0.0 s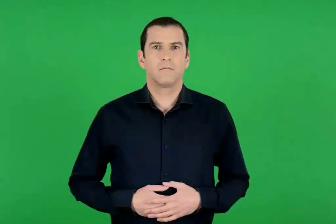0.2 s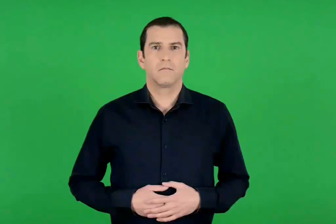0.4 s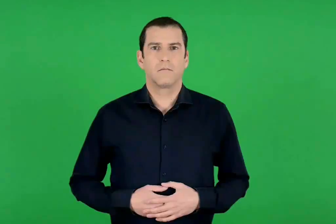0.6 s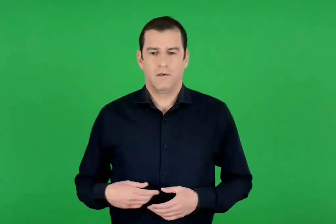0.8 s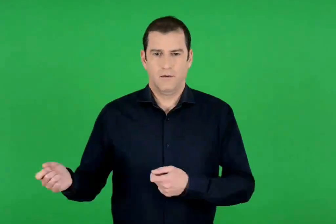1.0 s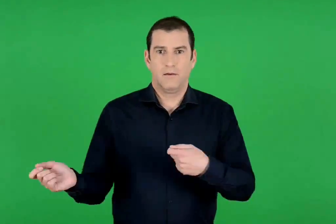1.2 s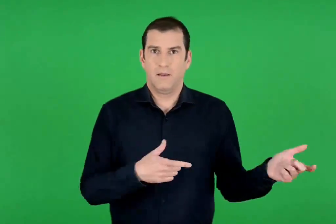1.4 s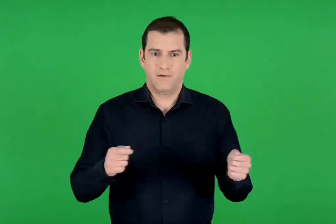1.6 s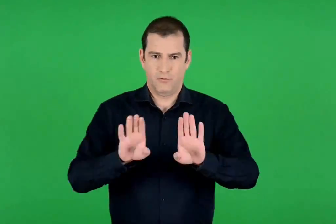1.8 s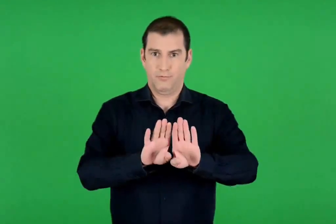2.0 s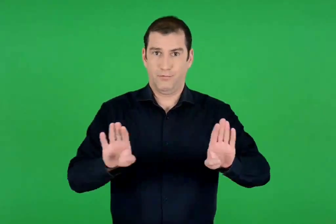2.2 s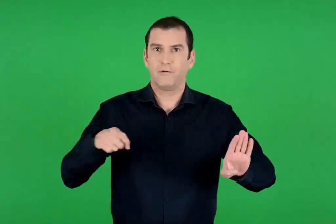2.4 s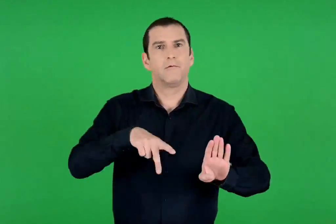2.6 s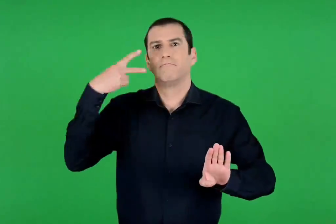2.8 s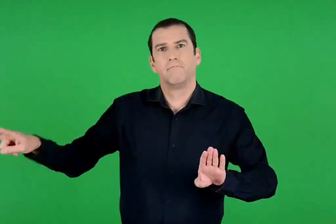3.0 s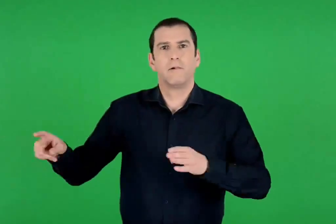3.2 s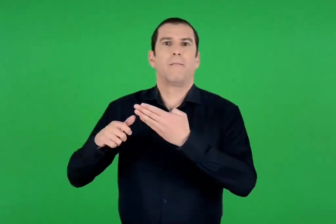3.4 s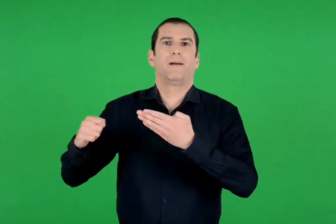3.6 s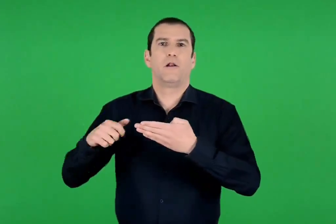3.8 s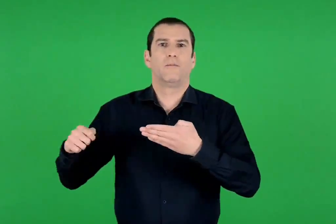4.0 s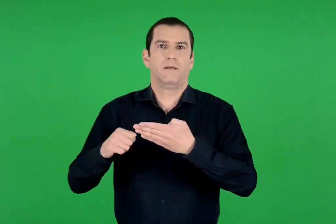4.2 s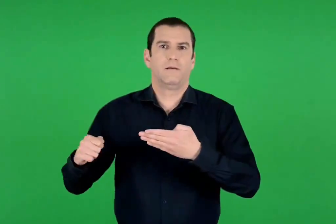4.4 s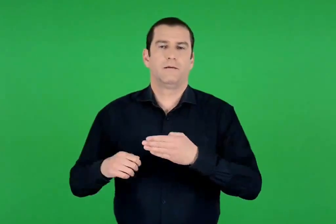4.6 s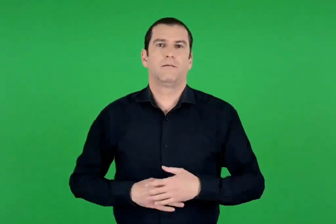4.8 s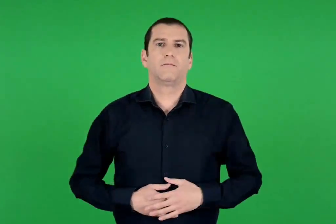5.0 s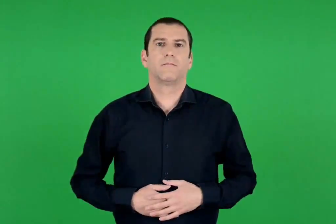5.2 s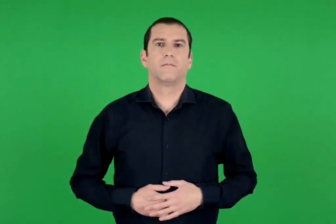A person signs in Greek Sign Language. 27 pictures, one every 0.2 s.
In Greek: το υφαντό της πηνελόπης
